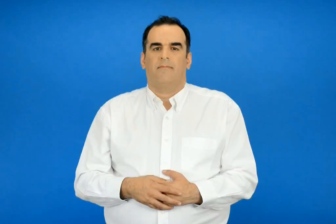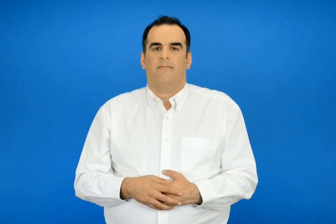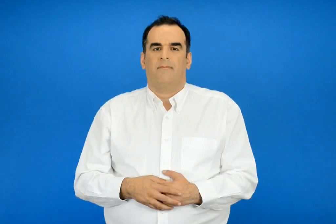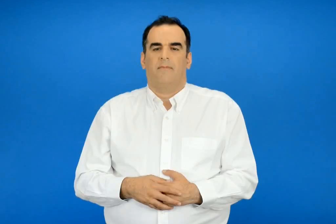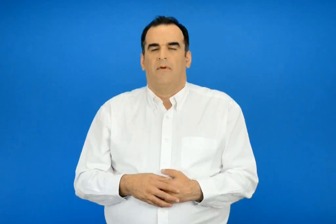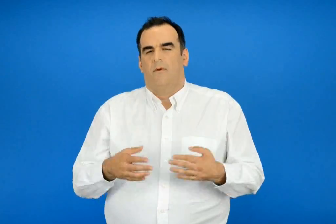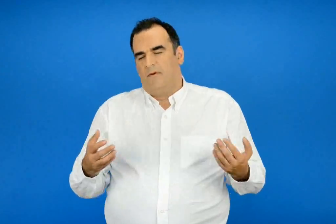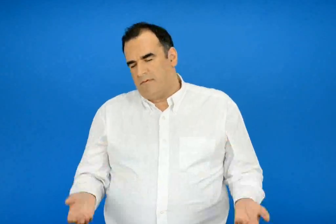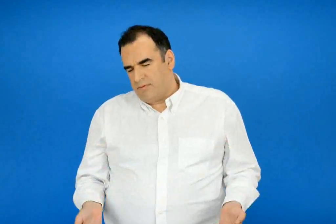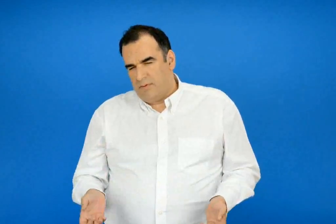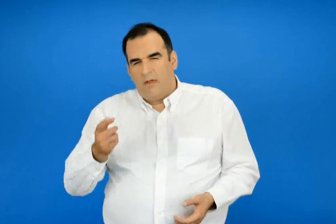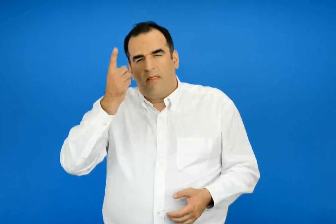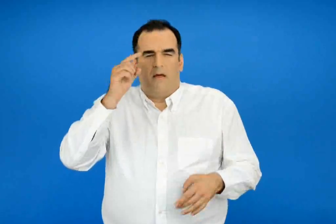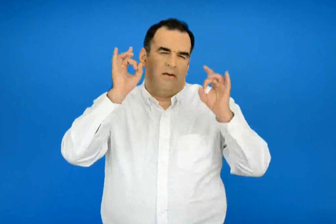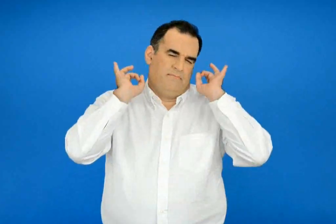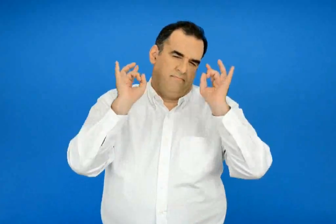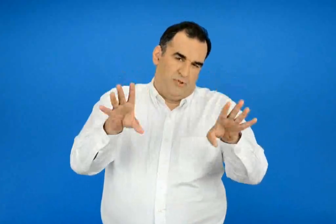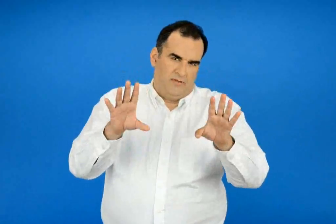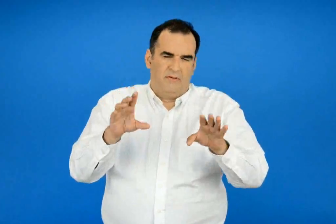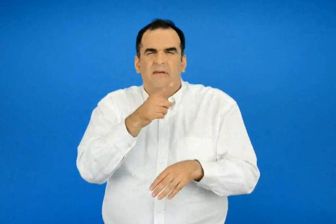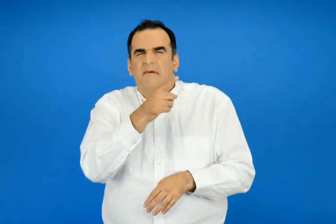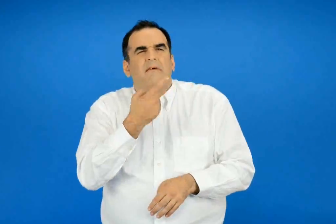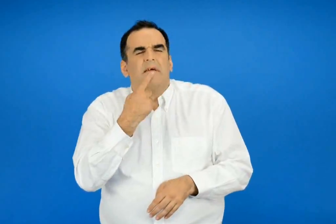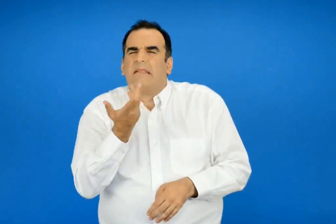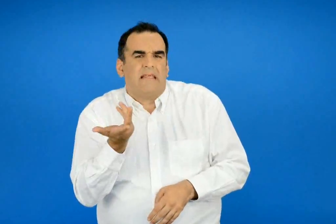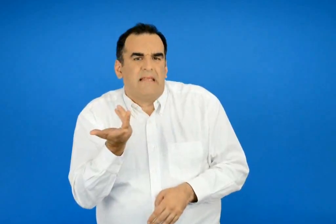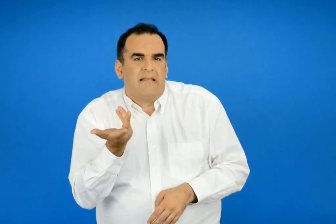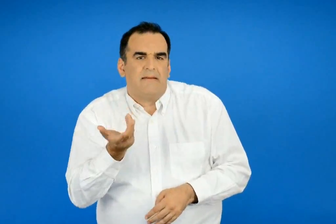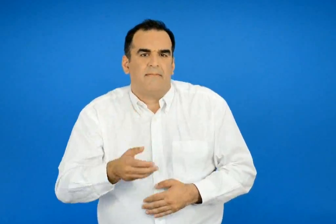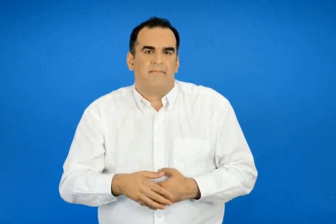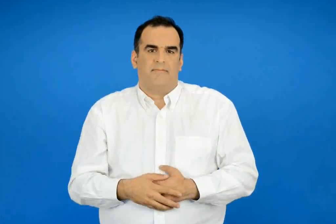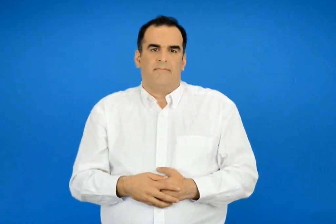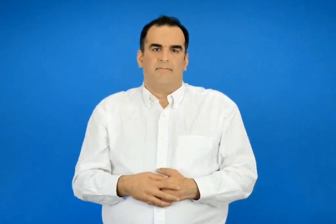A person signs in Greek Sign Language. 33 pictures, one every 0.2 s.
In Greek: ουφ δεν κατάλαβα τίποτα τι έλεγε ;
